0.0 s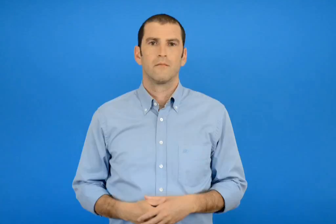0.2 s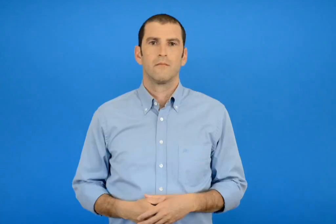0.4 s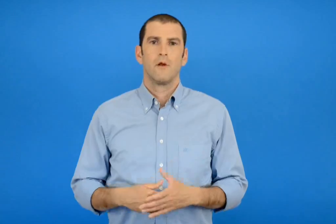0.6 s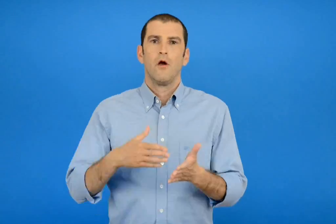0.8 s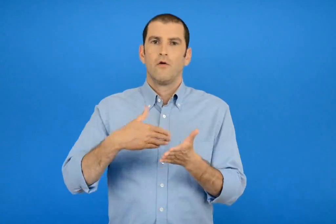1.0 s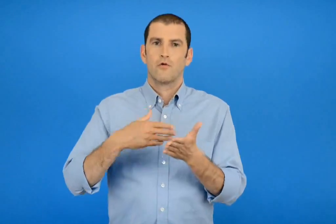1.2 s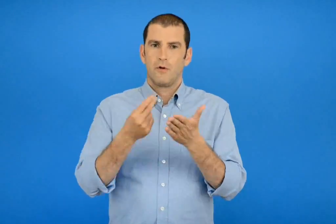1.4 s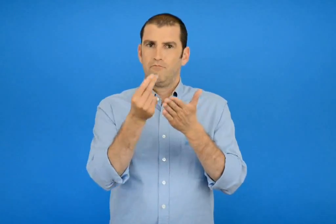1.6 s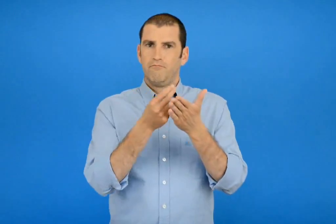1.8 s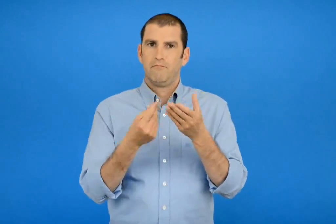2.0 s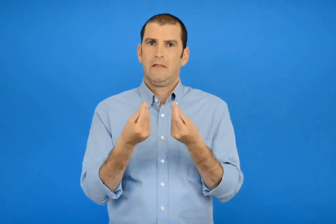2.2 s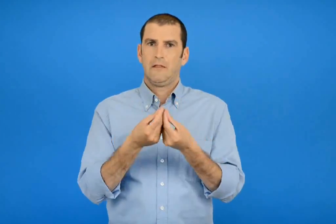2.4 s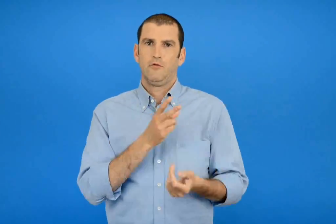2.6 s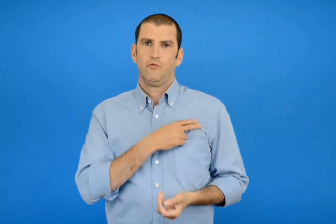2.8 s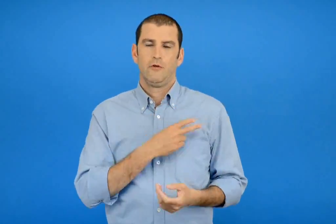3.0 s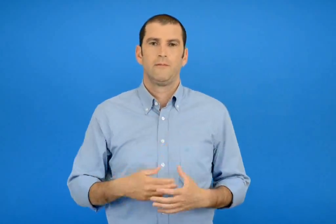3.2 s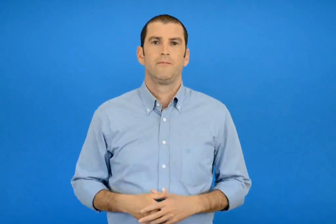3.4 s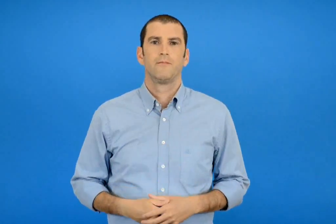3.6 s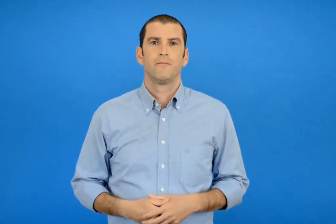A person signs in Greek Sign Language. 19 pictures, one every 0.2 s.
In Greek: το χρωματίζω σωστά
